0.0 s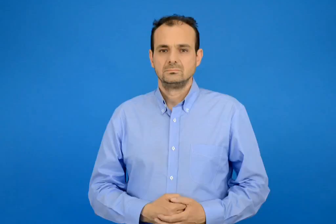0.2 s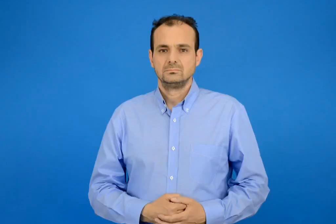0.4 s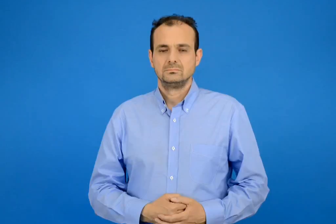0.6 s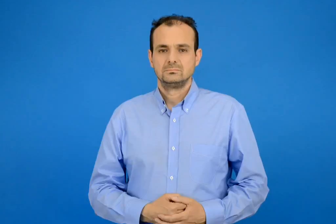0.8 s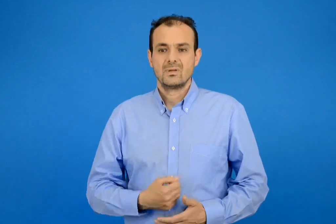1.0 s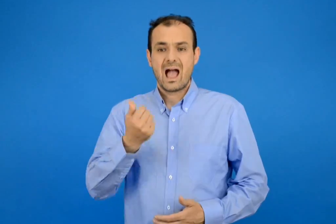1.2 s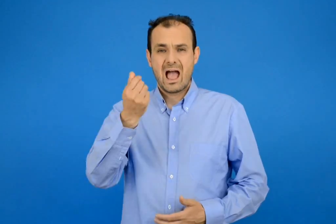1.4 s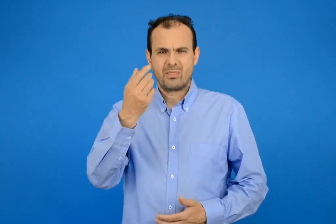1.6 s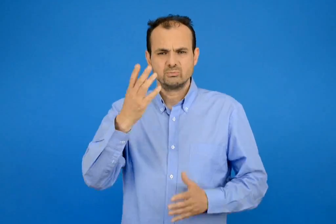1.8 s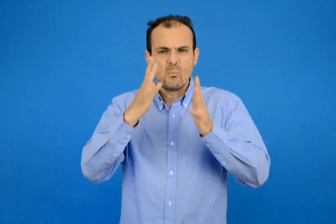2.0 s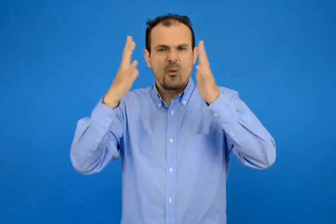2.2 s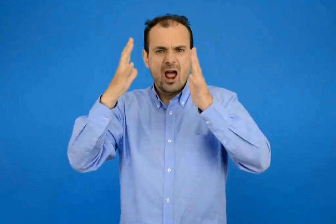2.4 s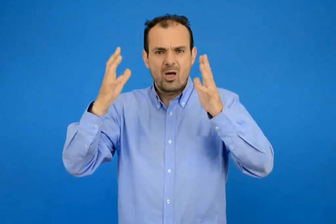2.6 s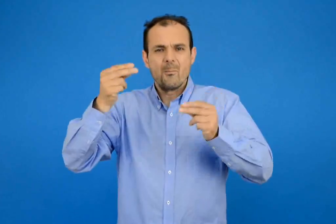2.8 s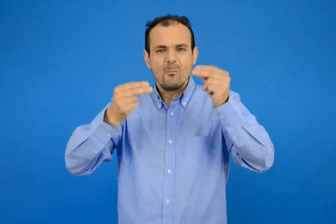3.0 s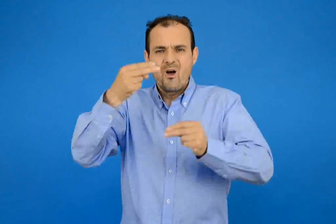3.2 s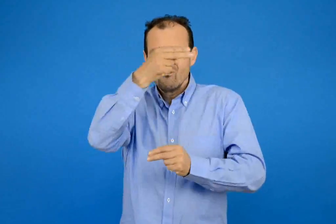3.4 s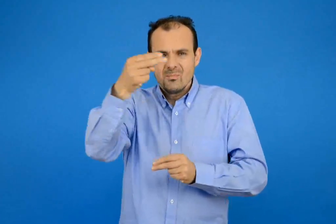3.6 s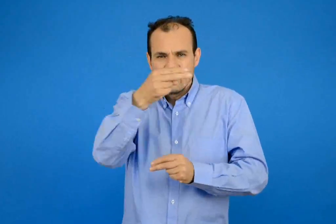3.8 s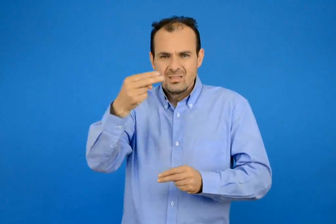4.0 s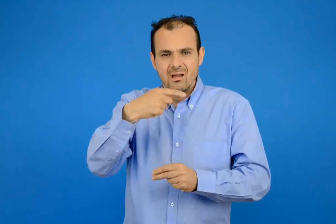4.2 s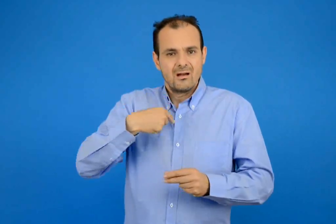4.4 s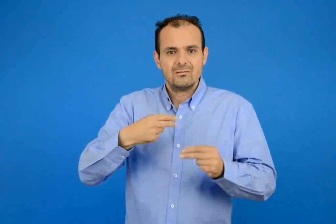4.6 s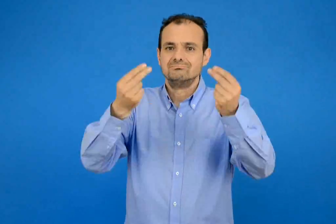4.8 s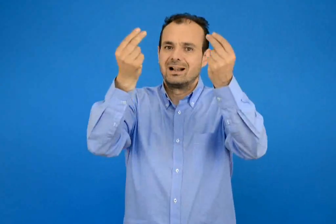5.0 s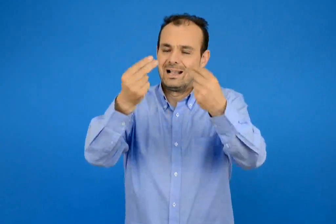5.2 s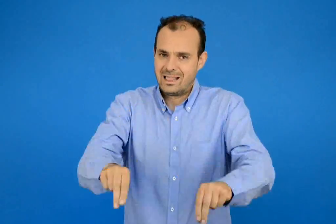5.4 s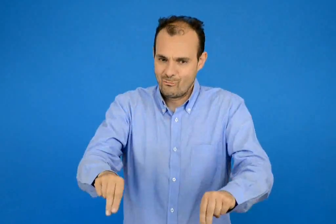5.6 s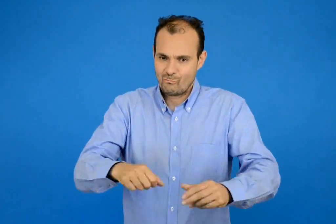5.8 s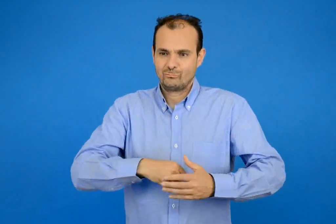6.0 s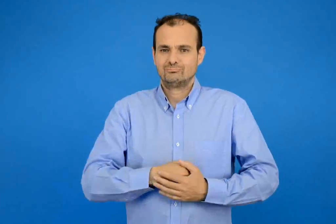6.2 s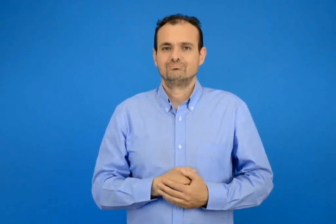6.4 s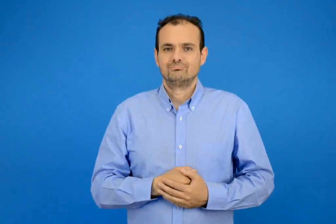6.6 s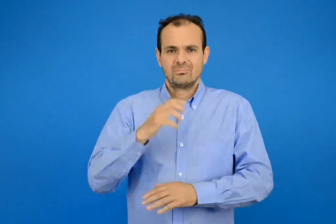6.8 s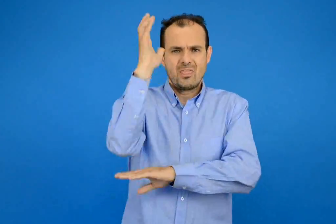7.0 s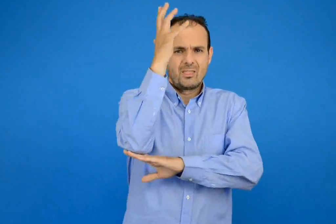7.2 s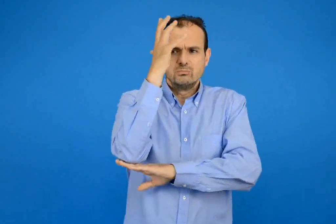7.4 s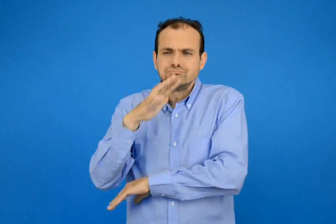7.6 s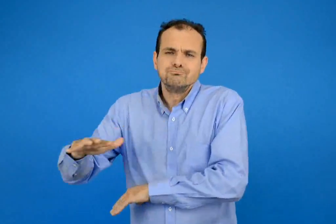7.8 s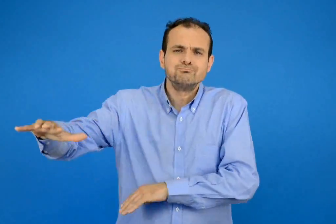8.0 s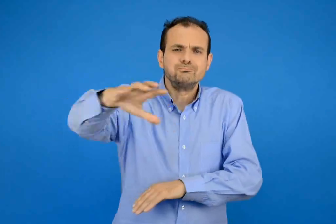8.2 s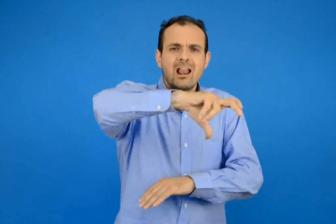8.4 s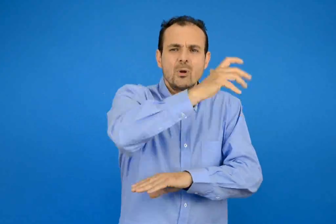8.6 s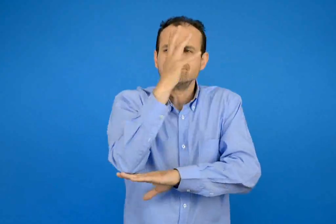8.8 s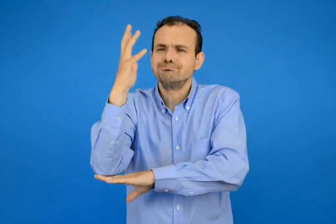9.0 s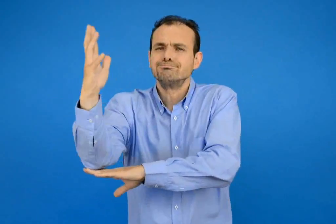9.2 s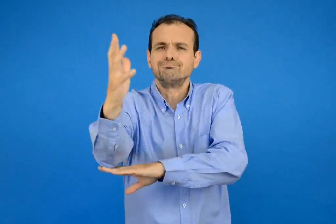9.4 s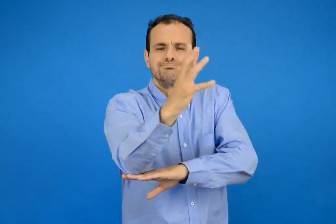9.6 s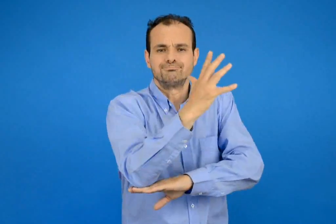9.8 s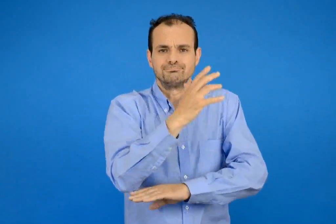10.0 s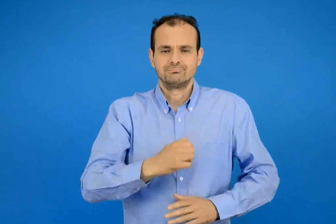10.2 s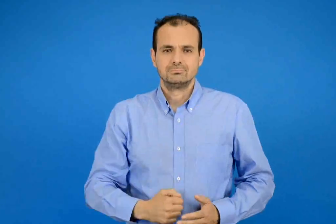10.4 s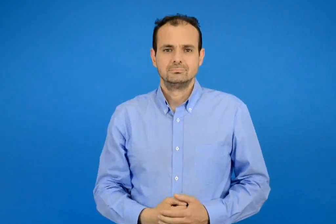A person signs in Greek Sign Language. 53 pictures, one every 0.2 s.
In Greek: λύνω προβλήματα με μεγάλους αριθμούς το λεμονόδασος
